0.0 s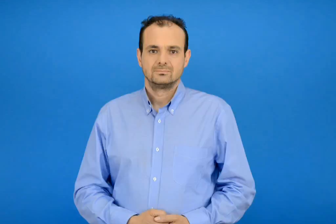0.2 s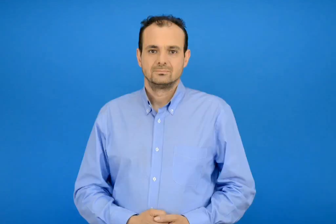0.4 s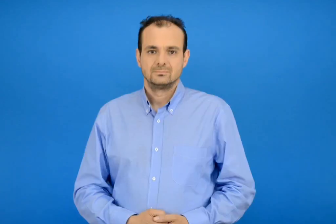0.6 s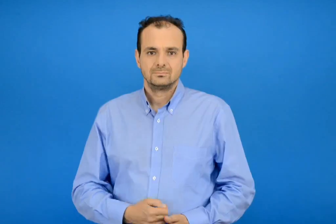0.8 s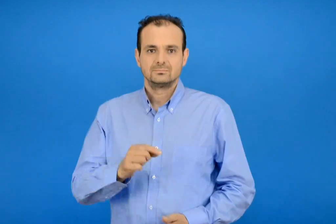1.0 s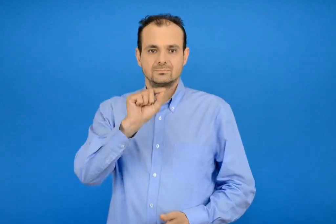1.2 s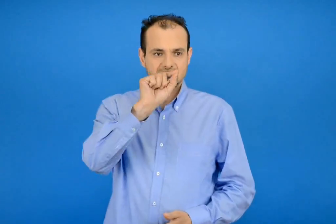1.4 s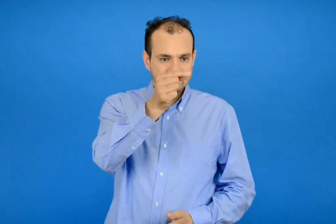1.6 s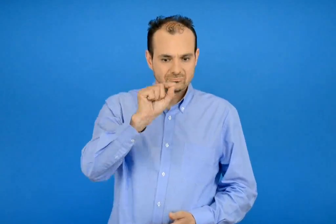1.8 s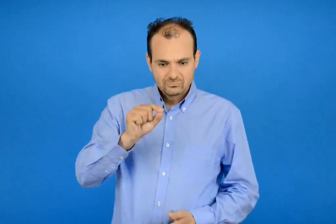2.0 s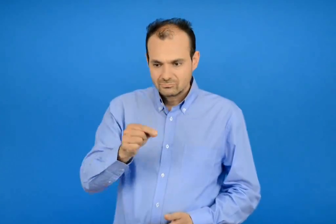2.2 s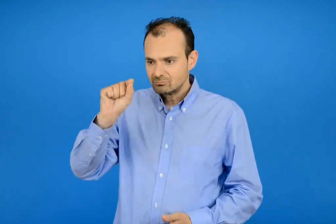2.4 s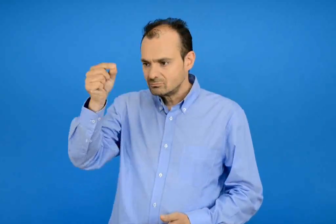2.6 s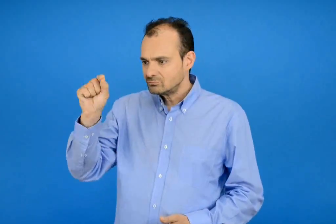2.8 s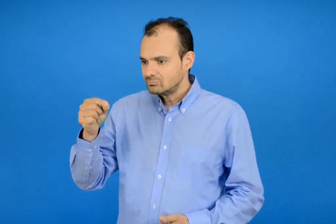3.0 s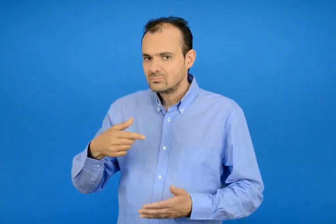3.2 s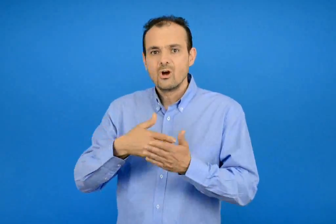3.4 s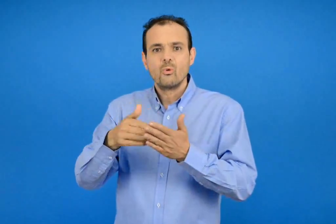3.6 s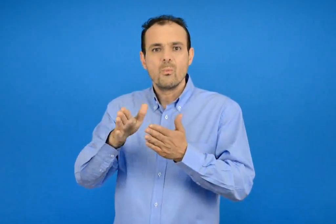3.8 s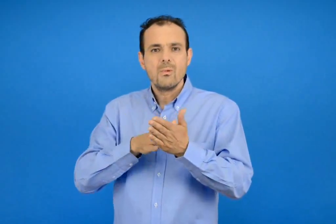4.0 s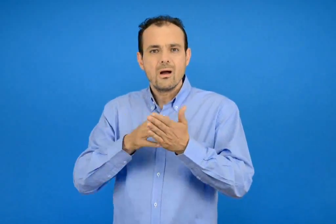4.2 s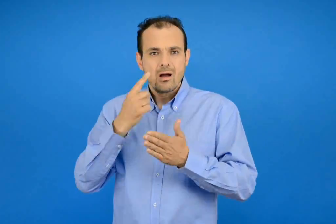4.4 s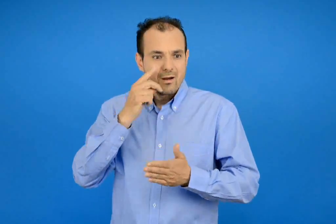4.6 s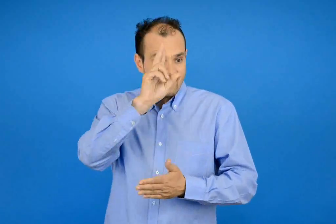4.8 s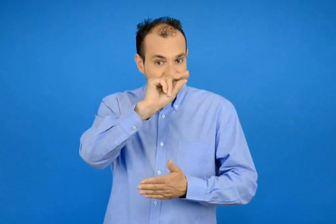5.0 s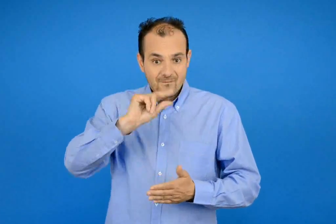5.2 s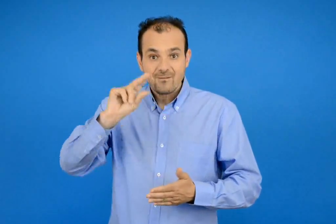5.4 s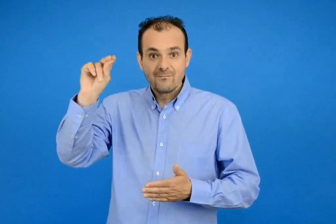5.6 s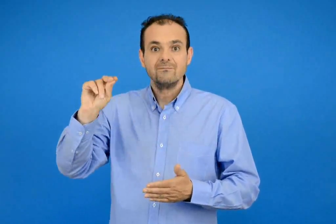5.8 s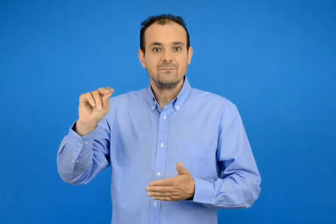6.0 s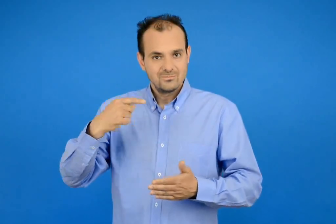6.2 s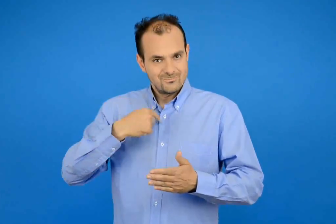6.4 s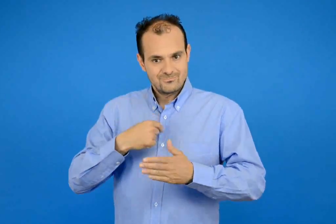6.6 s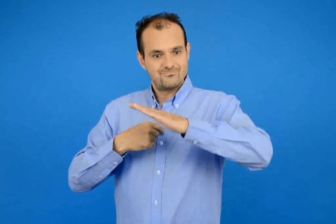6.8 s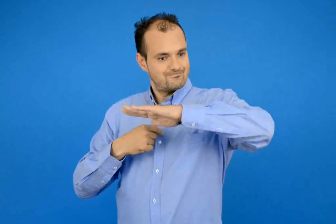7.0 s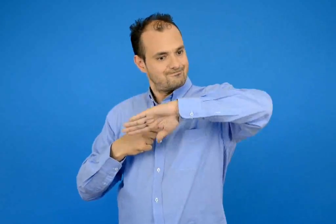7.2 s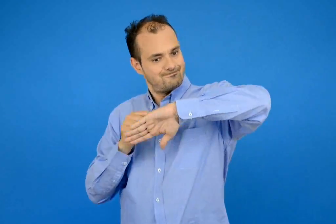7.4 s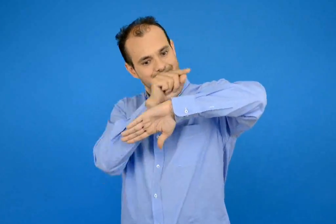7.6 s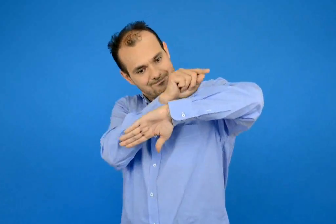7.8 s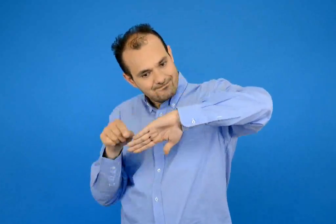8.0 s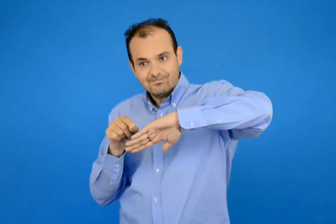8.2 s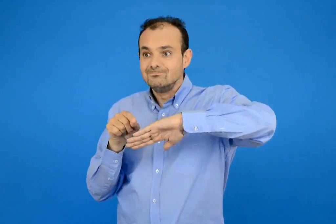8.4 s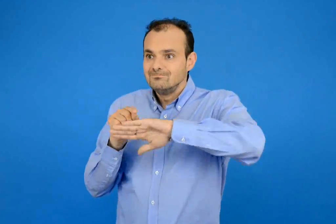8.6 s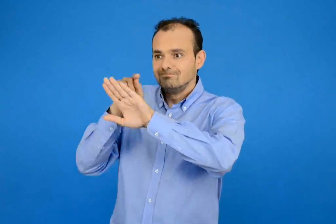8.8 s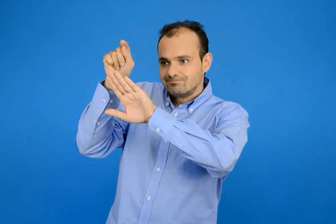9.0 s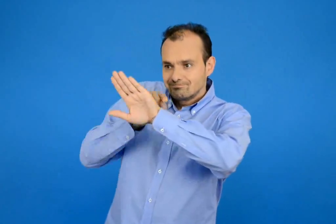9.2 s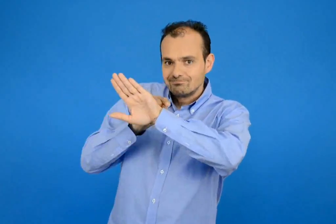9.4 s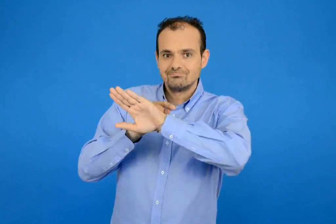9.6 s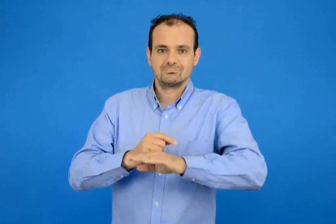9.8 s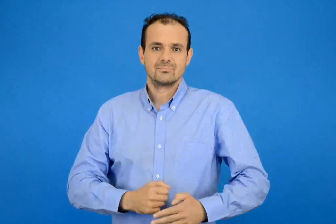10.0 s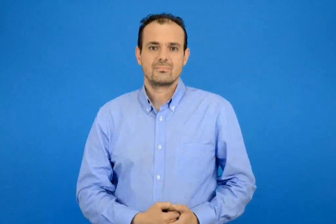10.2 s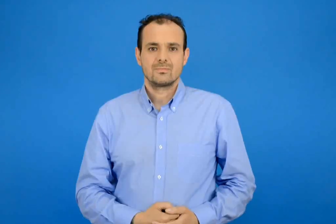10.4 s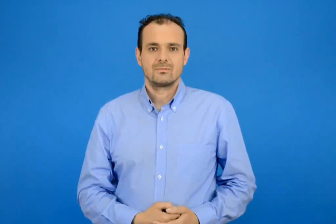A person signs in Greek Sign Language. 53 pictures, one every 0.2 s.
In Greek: ενώνω με το χάρακα τα σημεία που έχουν το ίδιο χρώμα
